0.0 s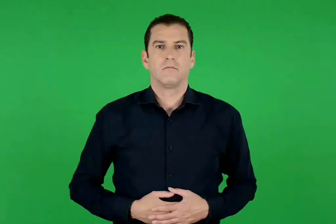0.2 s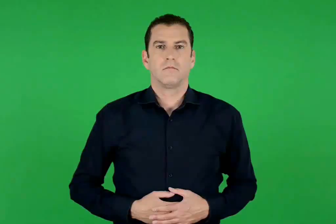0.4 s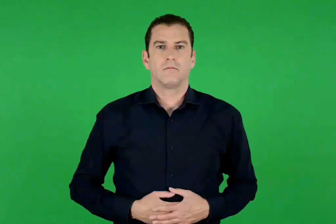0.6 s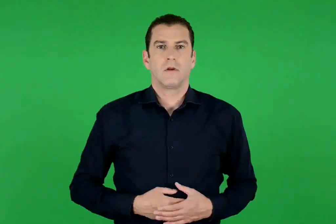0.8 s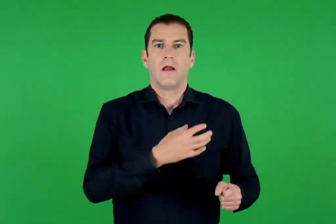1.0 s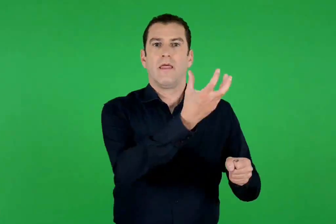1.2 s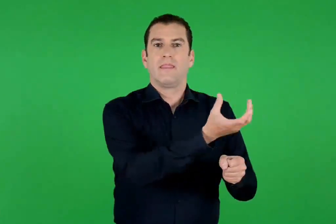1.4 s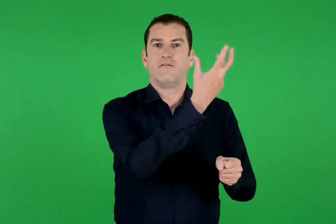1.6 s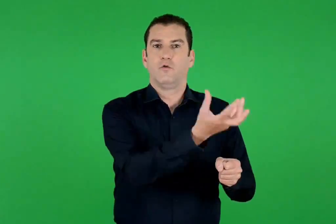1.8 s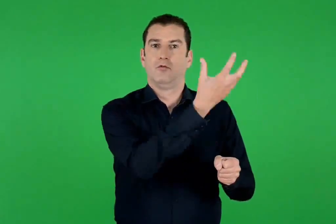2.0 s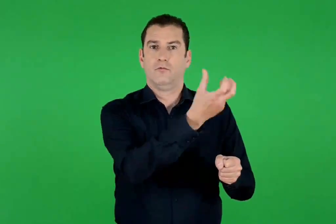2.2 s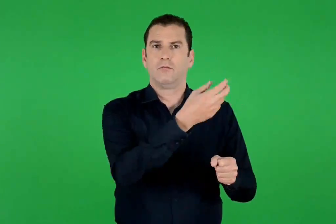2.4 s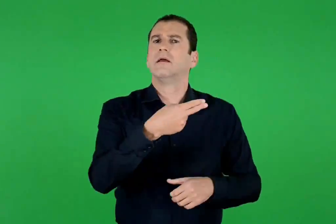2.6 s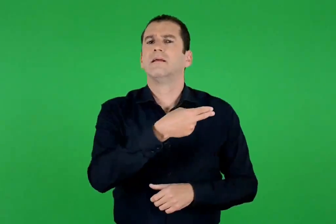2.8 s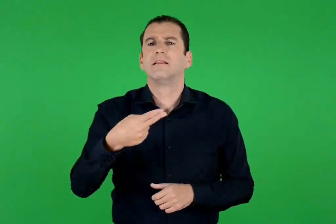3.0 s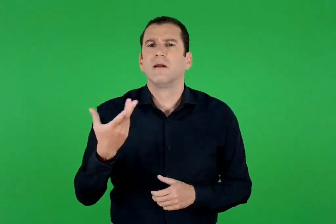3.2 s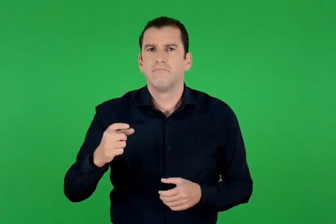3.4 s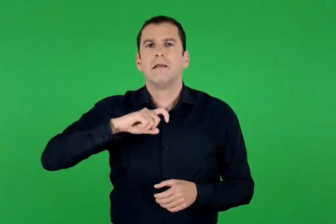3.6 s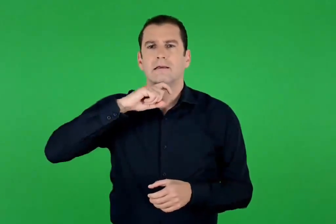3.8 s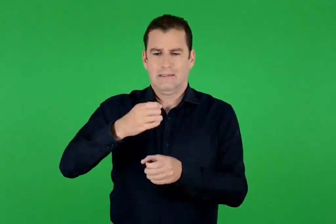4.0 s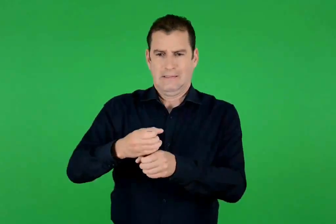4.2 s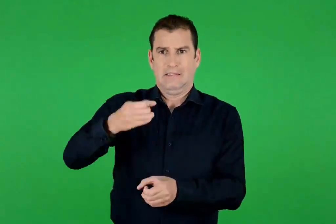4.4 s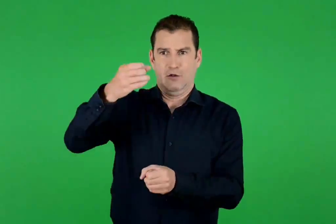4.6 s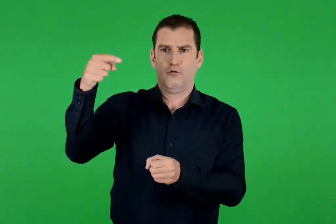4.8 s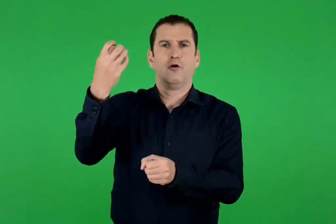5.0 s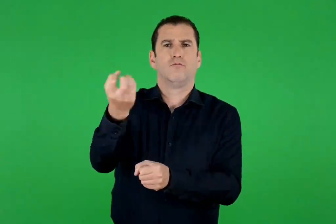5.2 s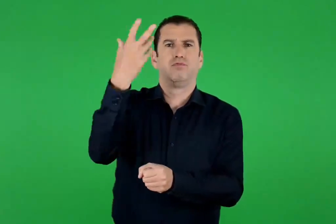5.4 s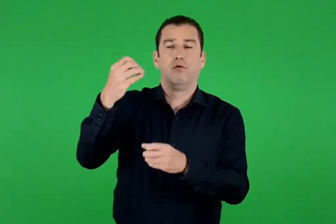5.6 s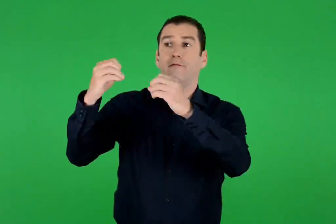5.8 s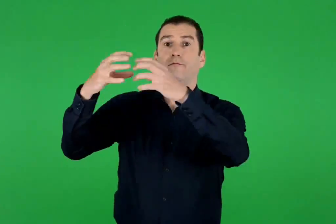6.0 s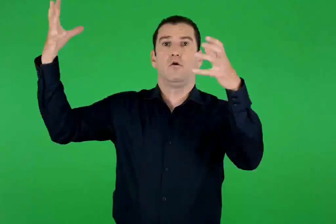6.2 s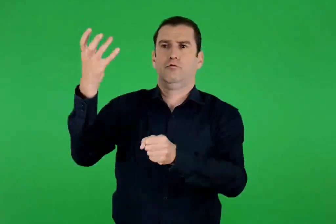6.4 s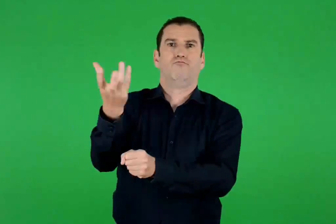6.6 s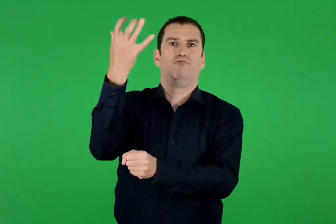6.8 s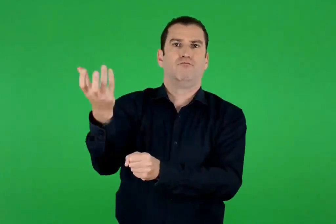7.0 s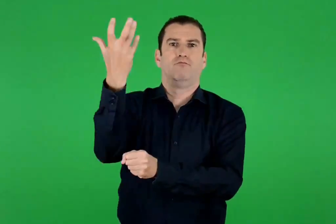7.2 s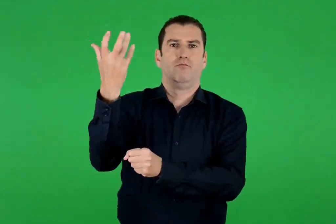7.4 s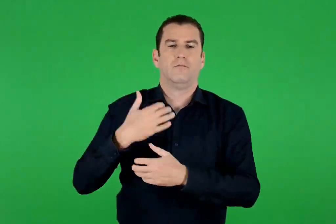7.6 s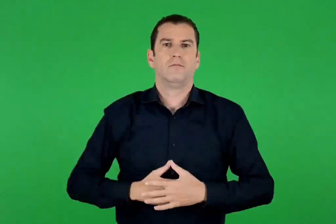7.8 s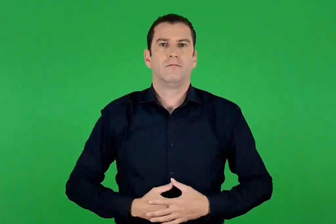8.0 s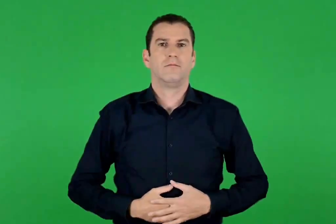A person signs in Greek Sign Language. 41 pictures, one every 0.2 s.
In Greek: δαυλός ξύλο που καίγεται και φέγγει
